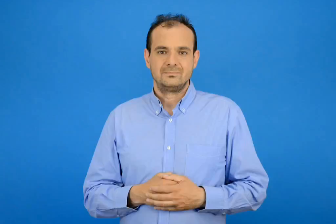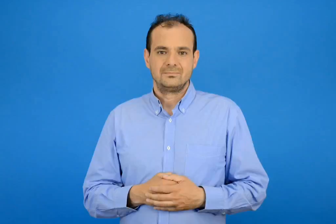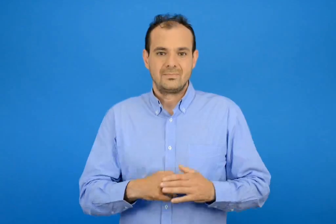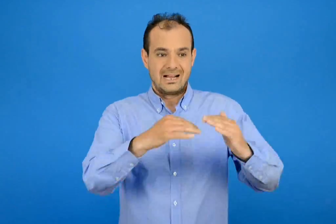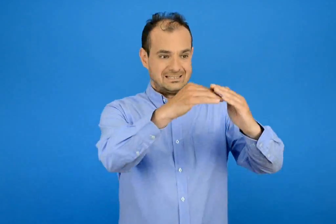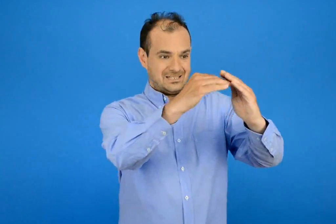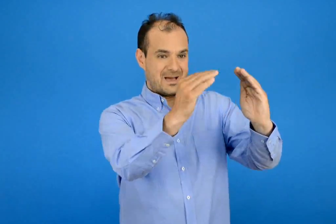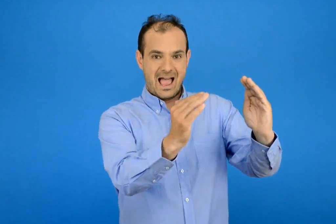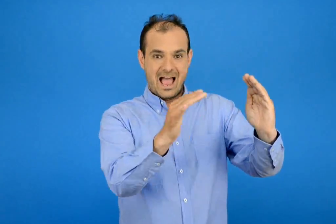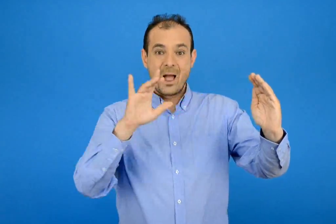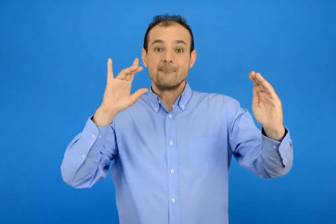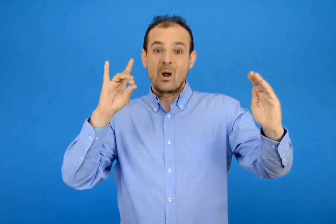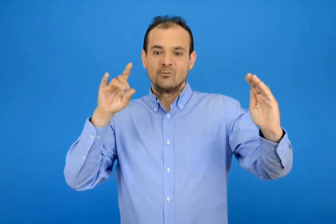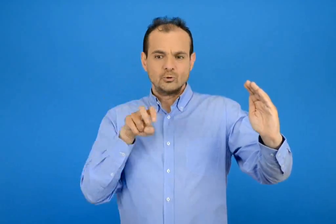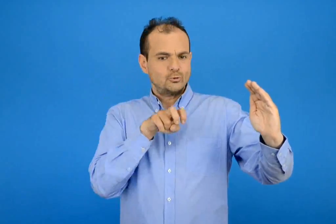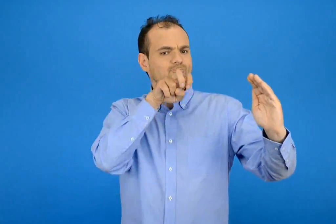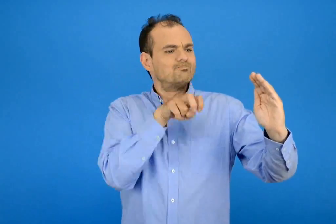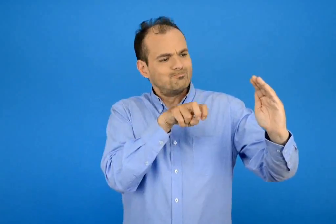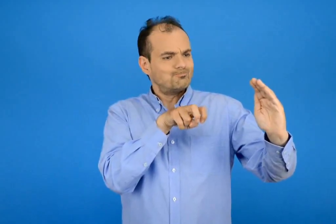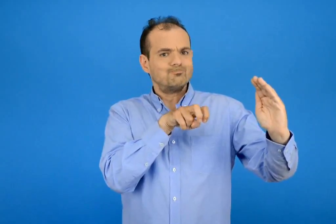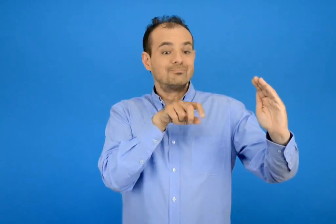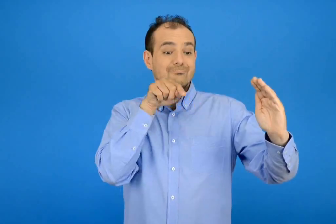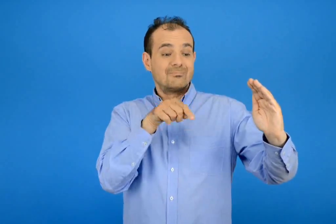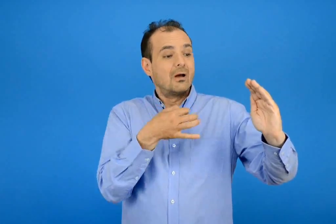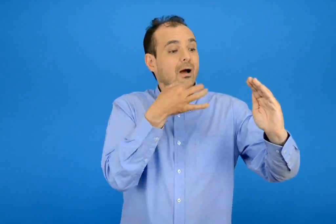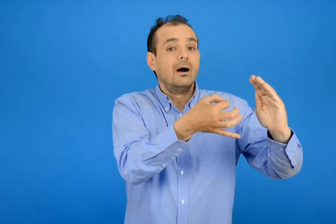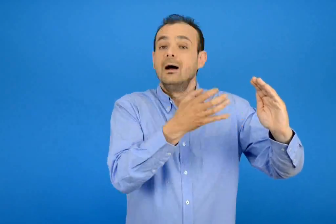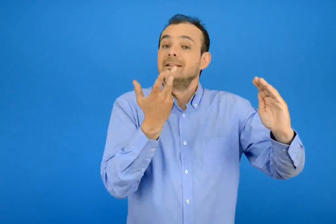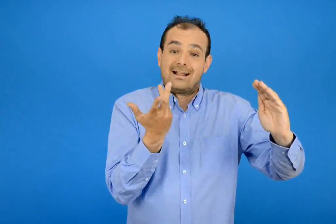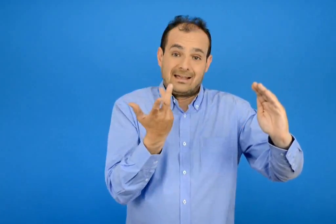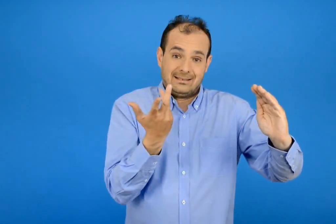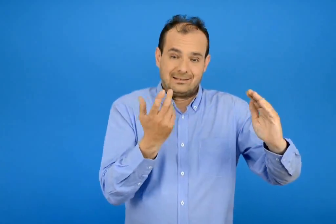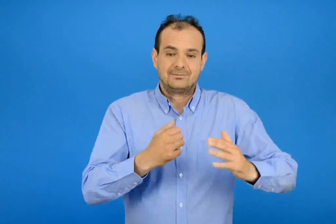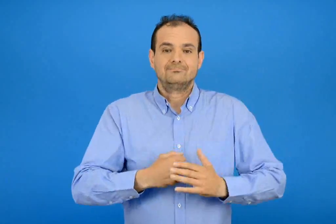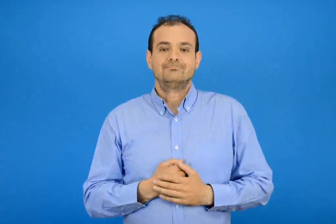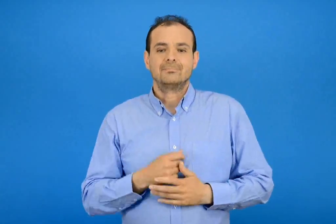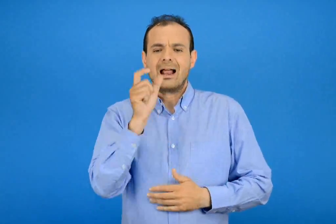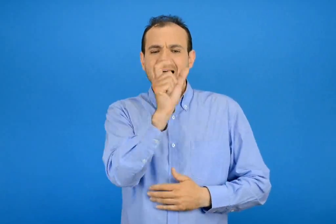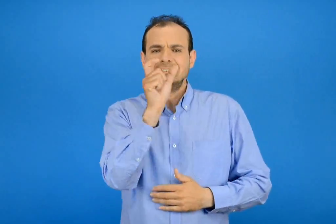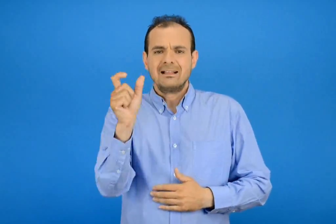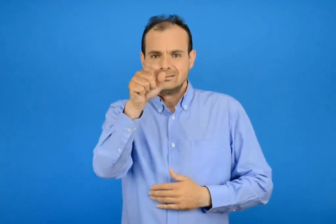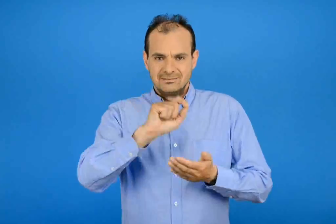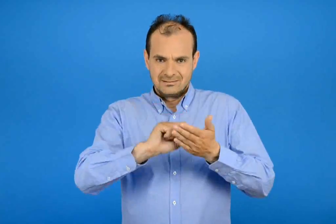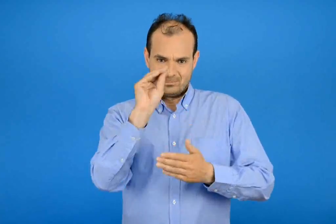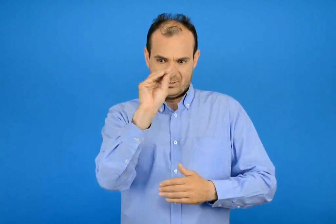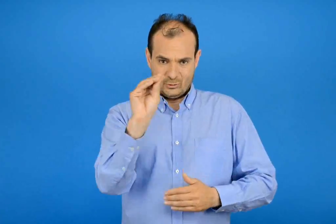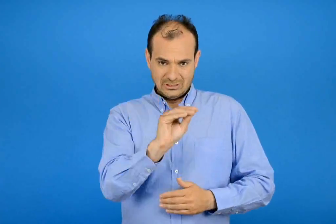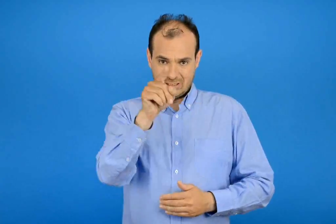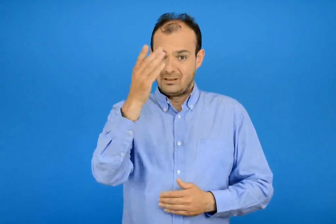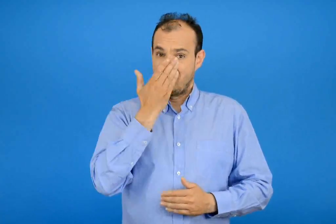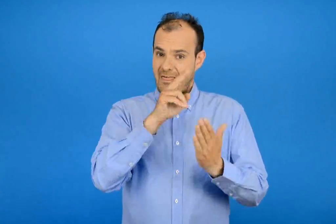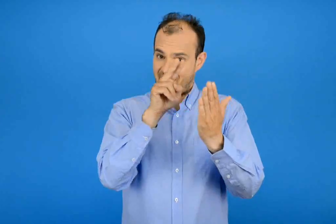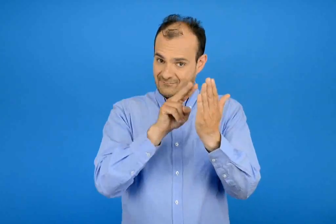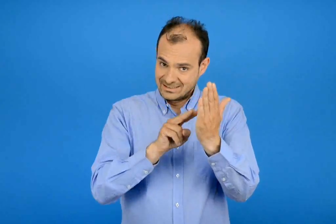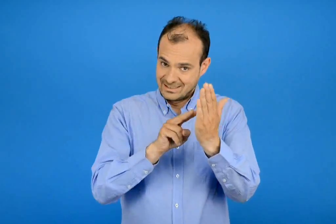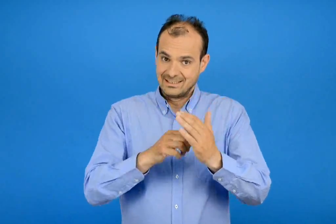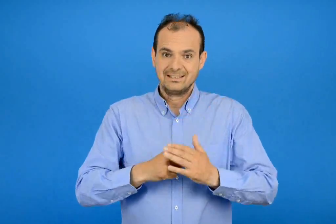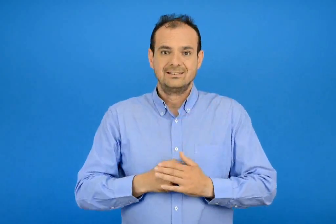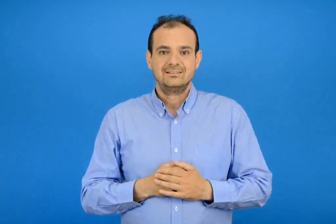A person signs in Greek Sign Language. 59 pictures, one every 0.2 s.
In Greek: ο μολυβιος βρίσκεται έξω από μια σπηλιά τι λέει ; συμπλήρωσε τις λέξεις και διάβασε
